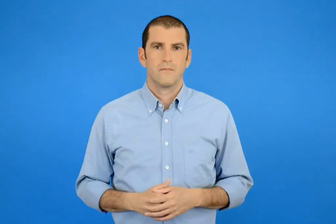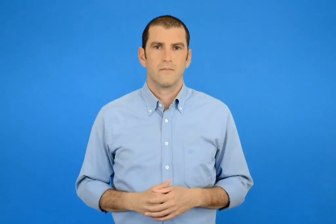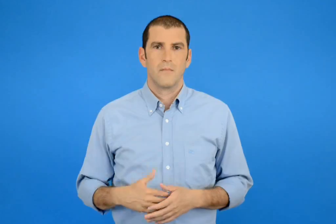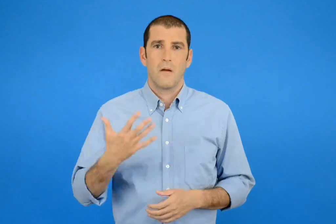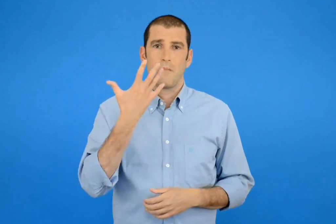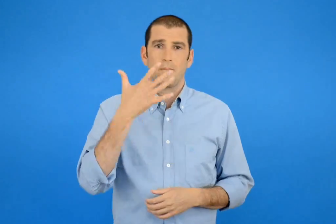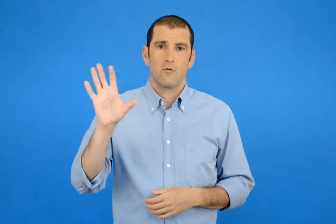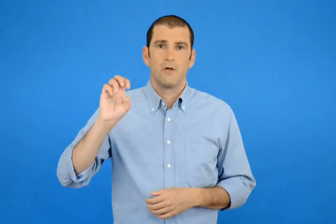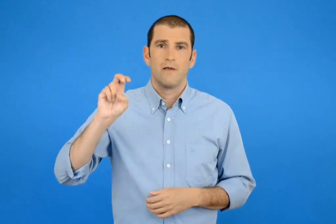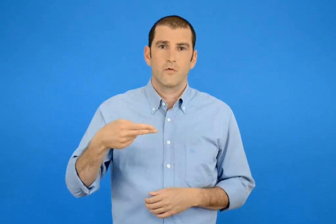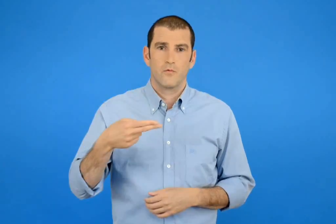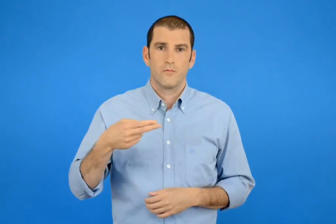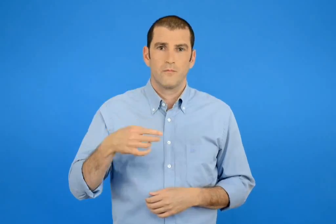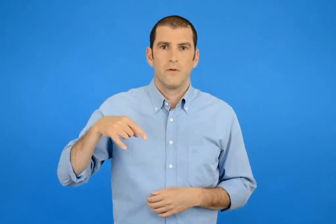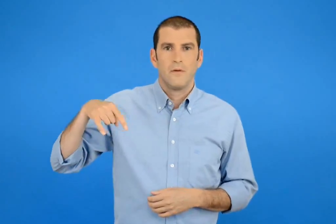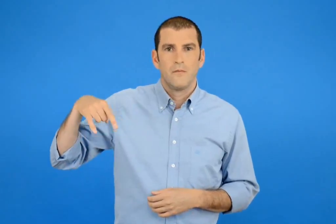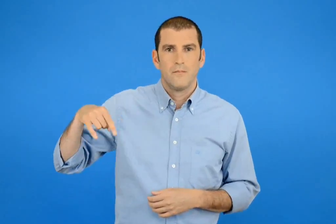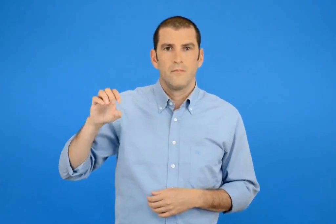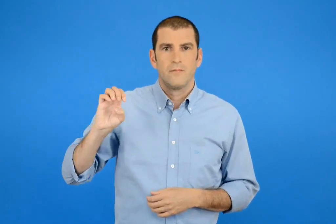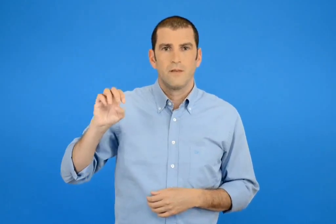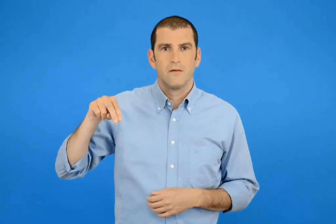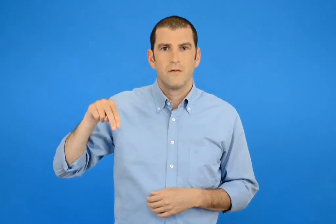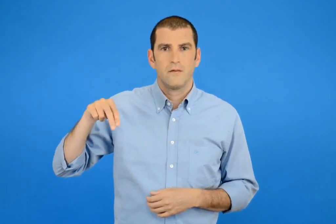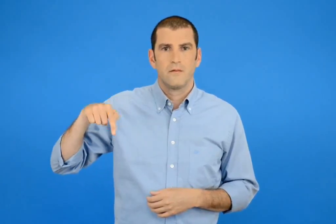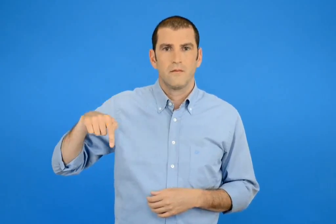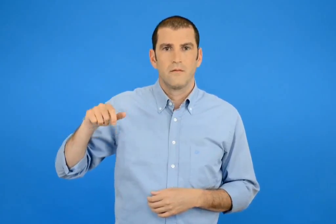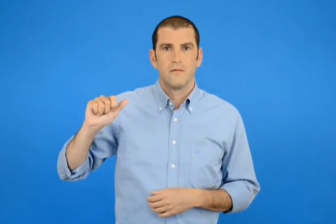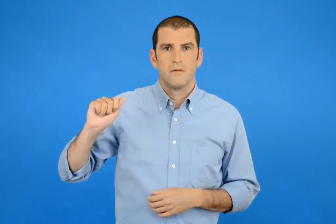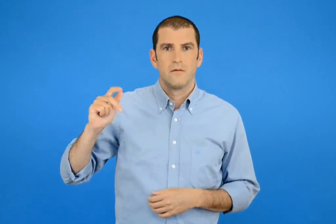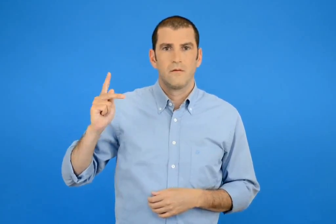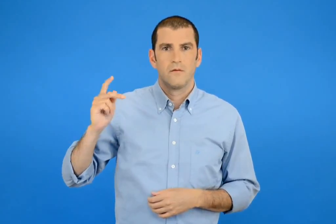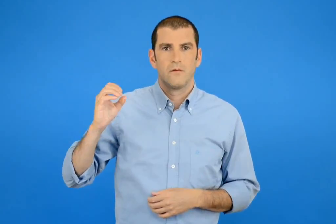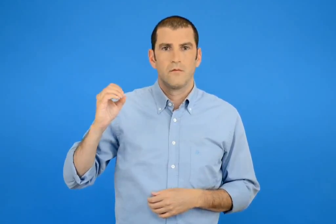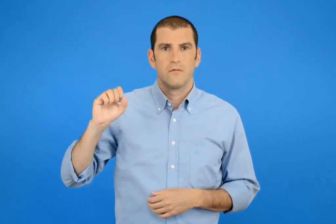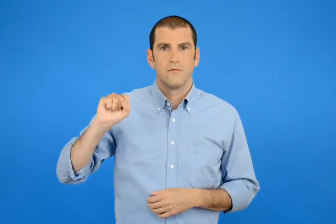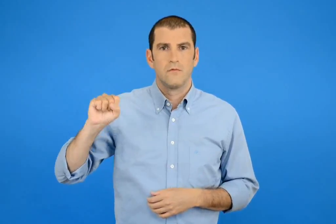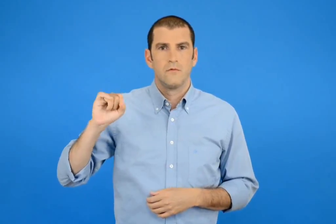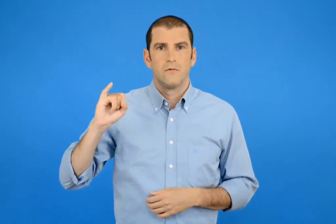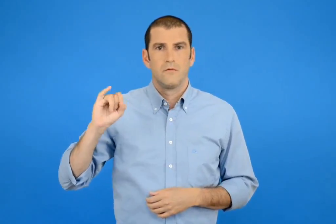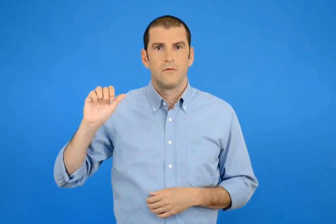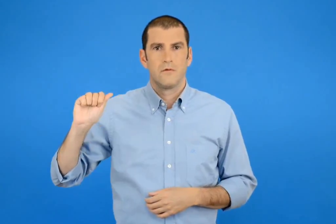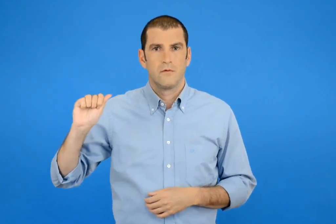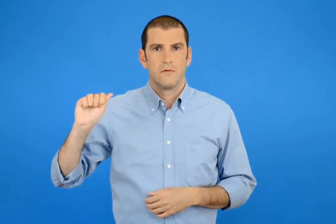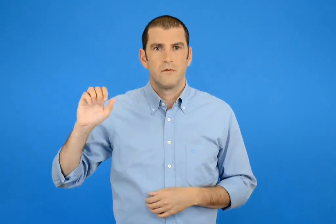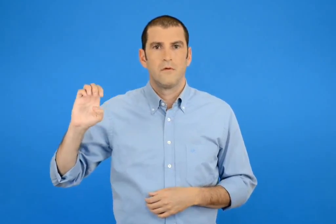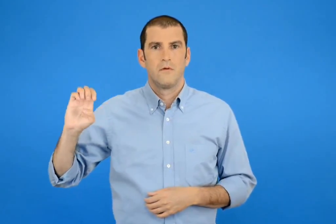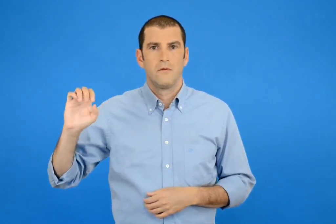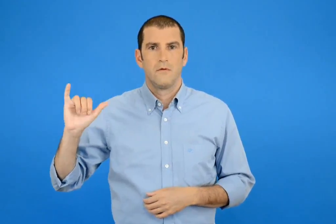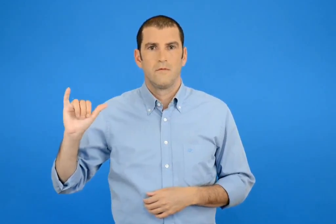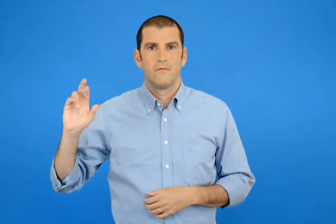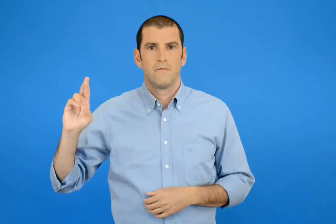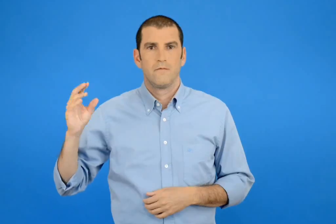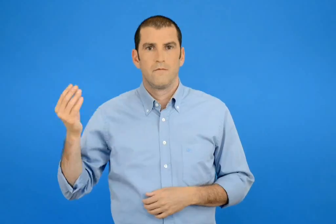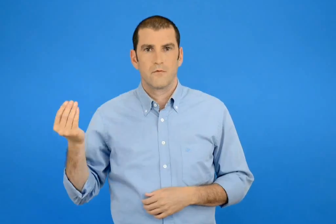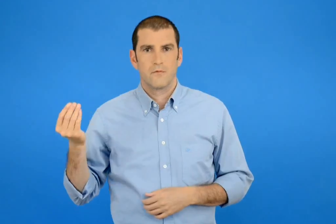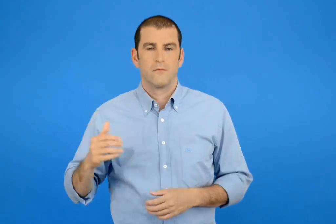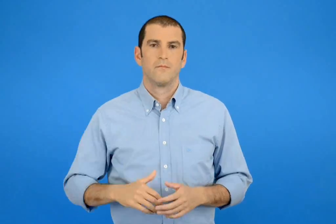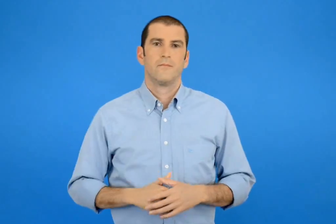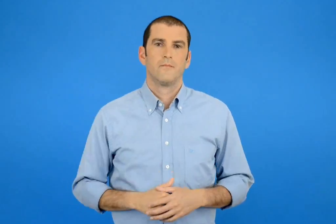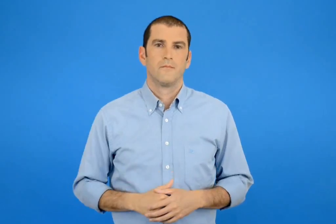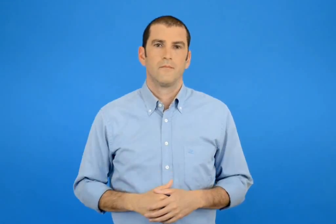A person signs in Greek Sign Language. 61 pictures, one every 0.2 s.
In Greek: 500 € πεντακόσια ευρώ
